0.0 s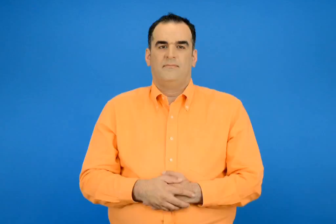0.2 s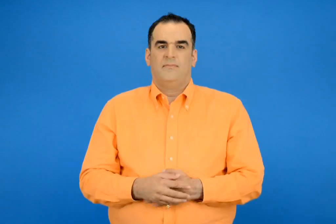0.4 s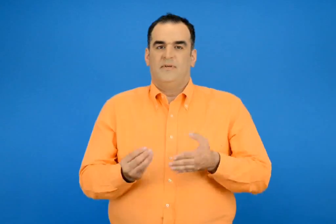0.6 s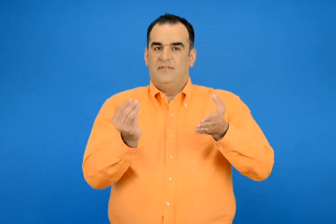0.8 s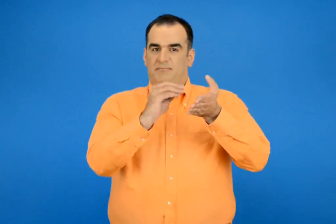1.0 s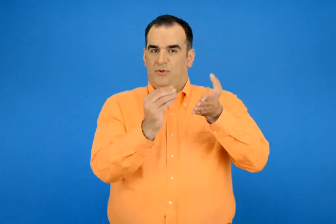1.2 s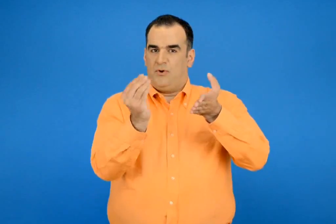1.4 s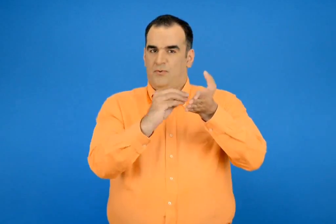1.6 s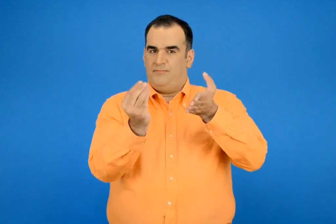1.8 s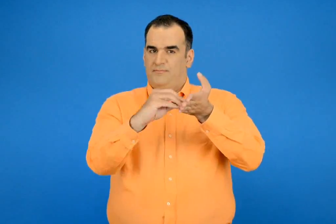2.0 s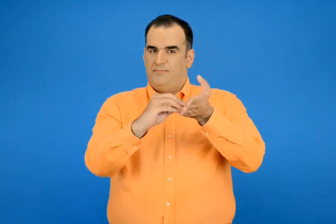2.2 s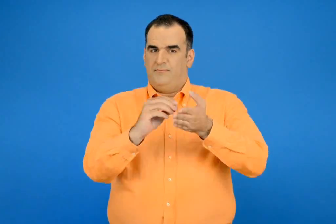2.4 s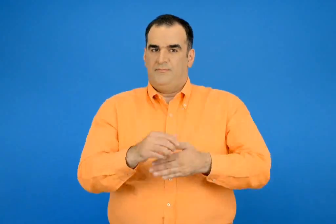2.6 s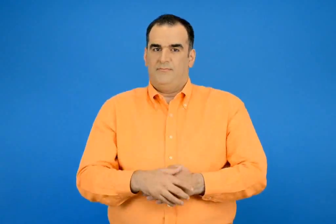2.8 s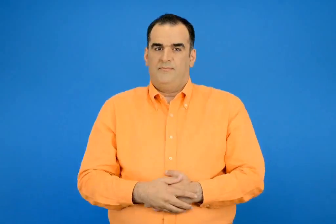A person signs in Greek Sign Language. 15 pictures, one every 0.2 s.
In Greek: συμπληρώνω
